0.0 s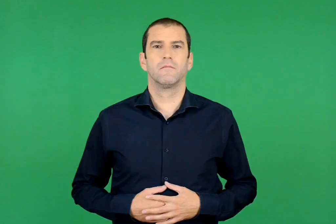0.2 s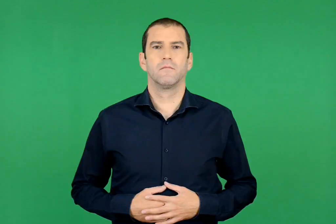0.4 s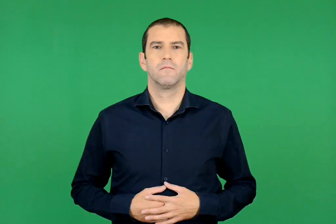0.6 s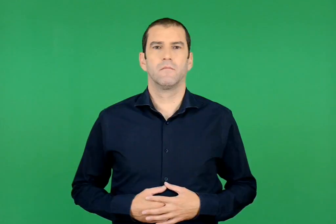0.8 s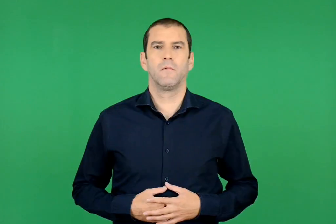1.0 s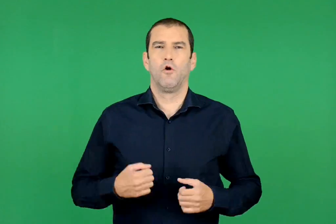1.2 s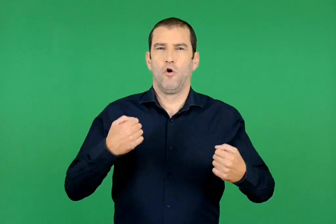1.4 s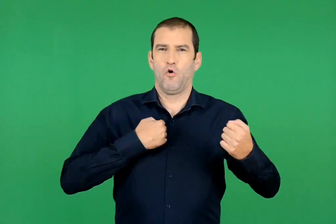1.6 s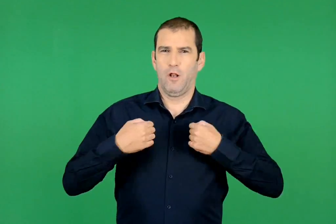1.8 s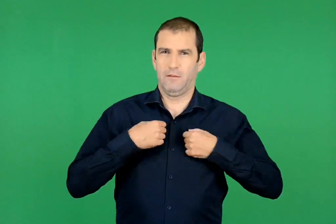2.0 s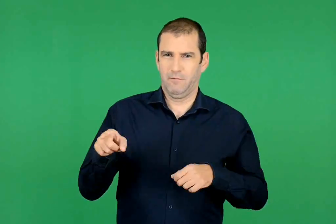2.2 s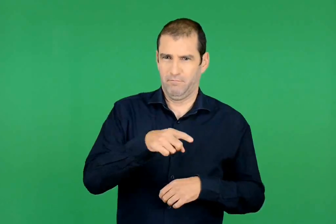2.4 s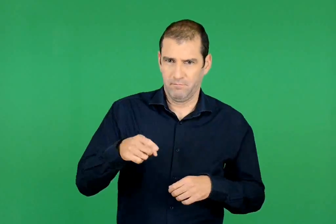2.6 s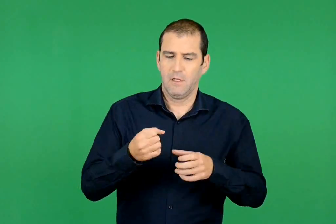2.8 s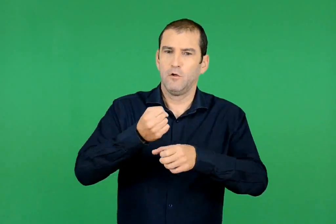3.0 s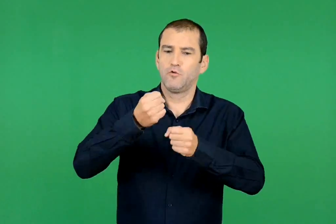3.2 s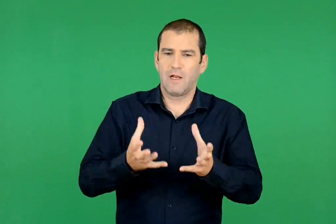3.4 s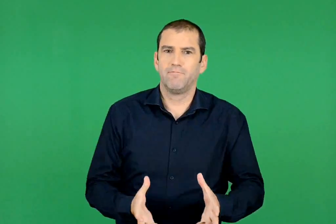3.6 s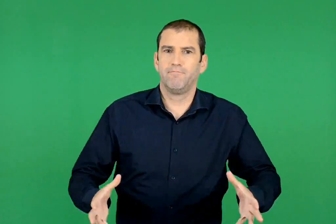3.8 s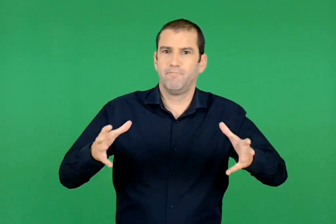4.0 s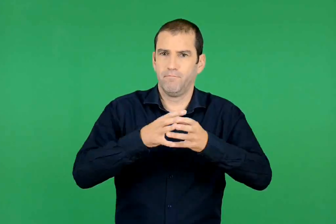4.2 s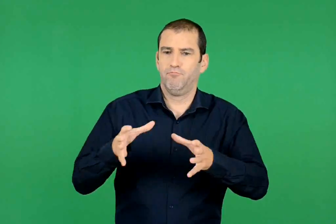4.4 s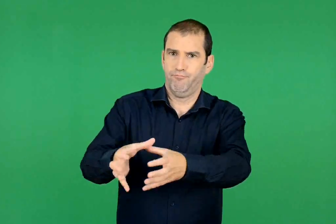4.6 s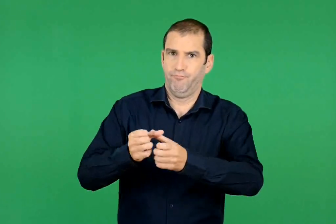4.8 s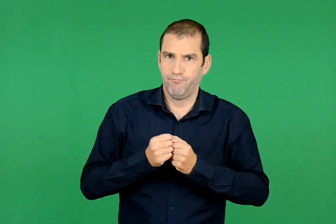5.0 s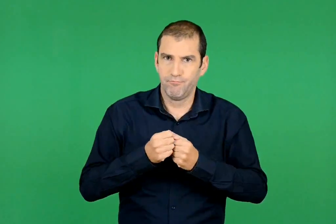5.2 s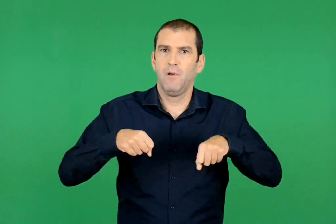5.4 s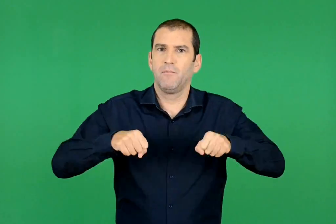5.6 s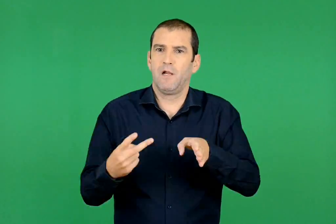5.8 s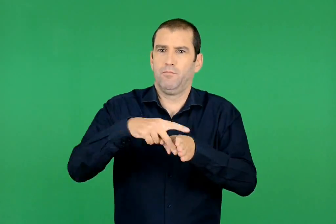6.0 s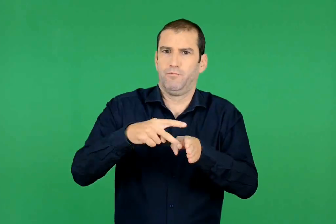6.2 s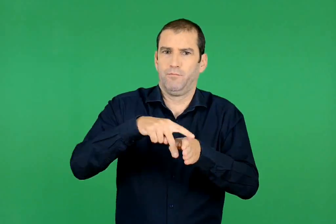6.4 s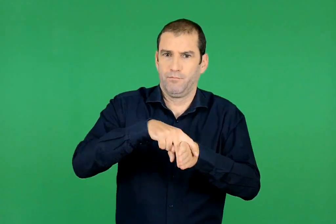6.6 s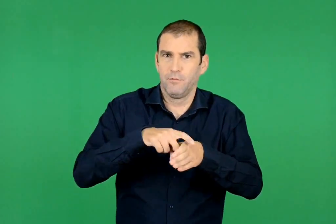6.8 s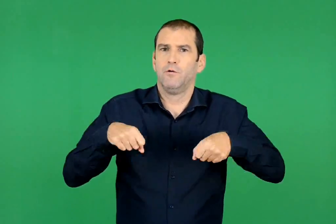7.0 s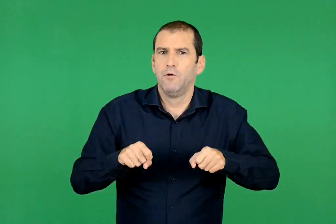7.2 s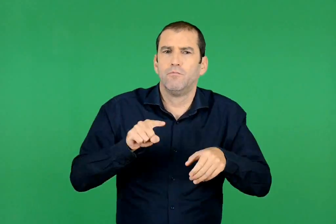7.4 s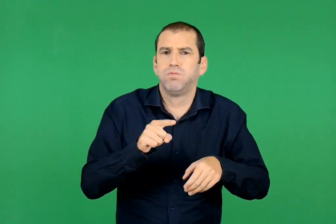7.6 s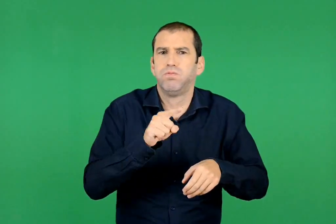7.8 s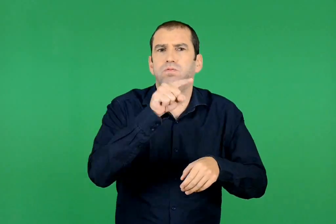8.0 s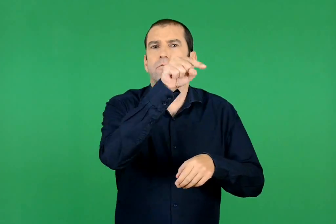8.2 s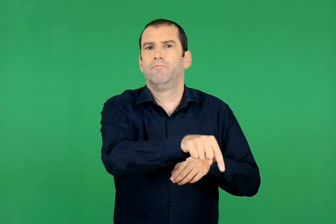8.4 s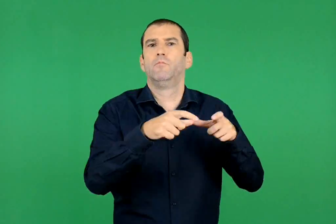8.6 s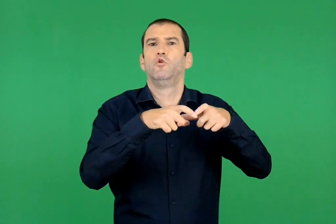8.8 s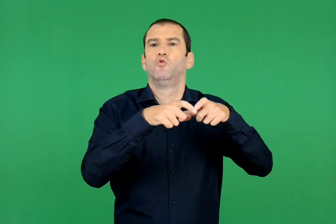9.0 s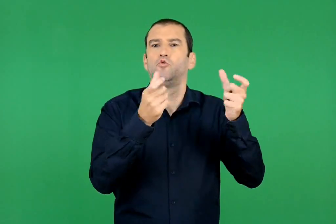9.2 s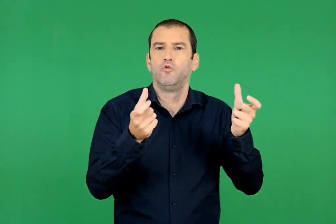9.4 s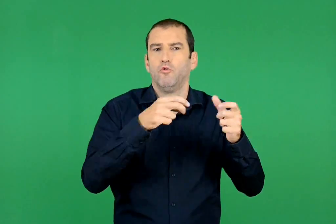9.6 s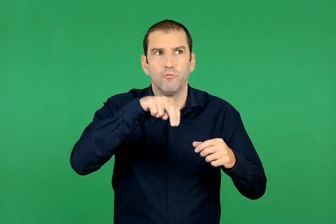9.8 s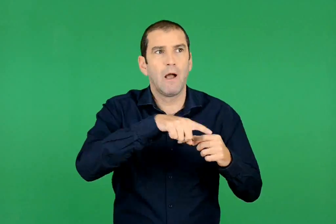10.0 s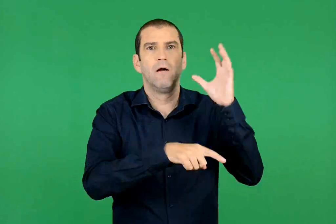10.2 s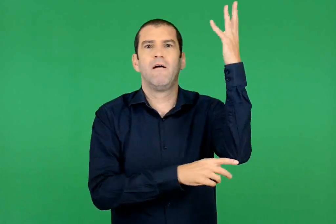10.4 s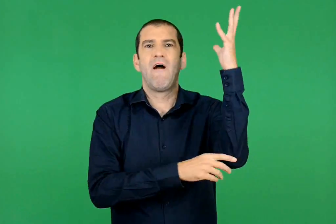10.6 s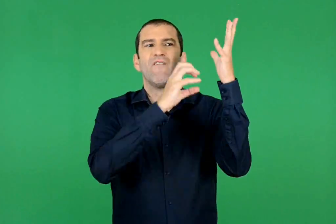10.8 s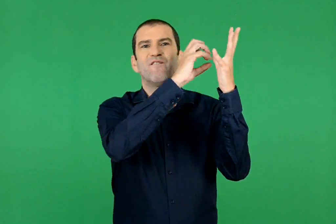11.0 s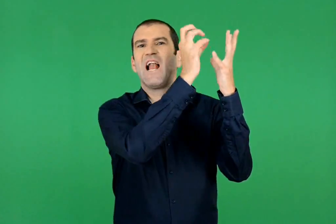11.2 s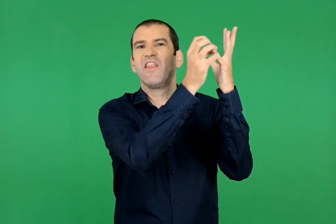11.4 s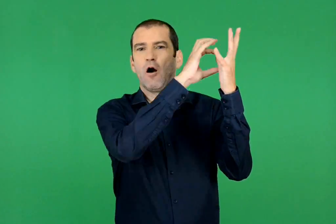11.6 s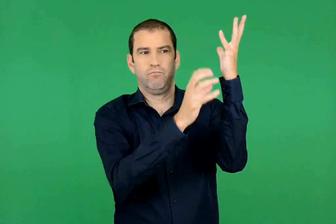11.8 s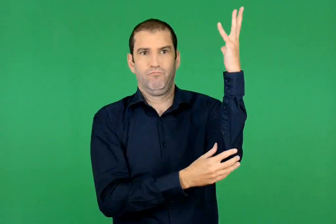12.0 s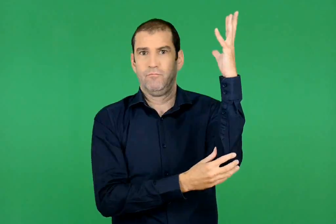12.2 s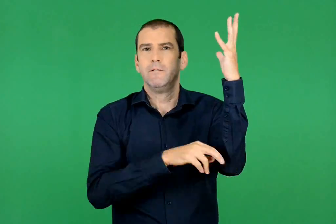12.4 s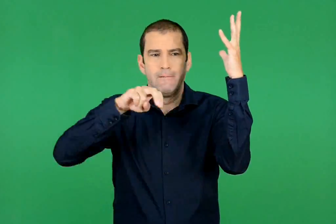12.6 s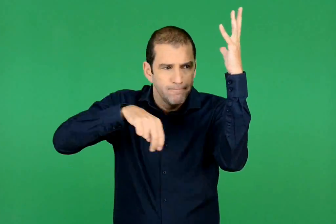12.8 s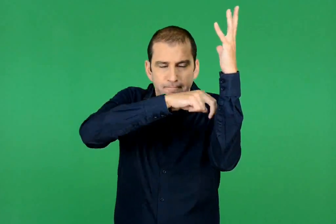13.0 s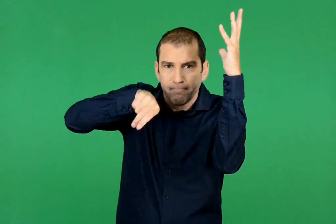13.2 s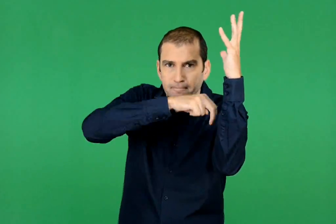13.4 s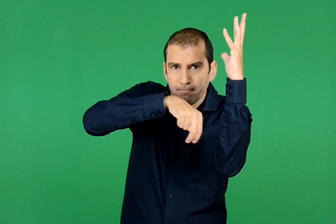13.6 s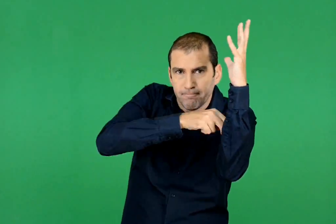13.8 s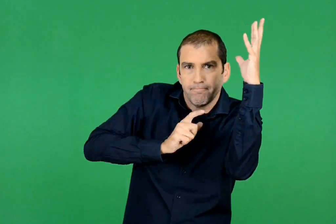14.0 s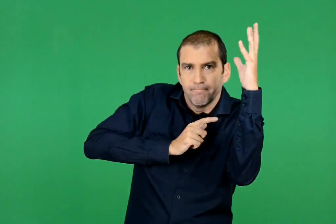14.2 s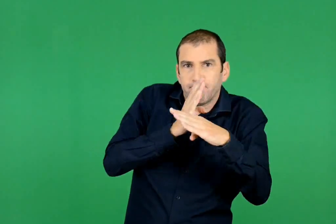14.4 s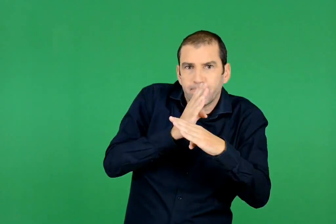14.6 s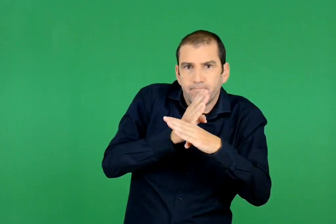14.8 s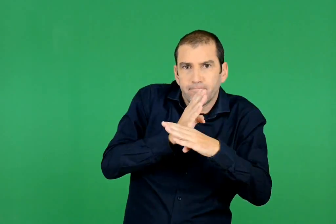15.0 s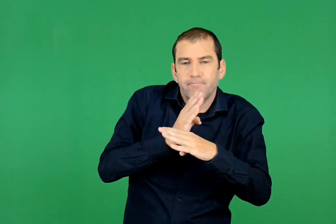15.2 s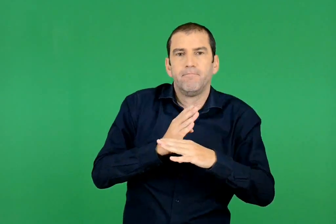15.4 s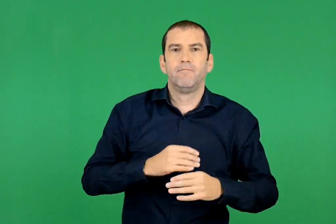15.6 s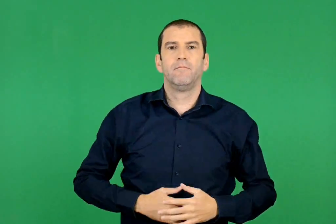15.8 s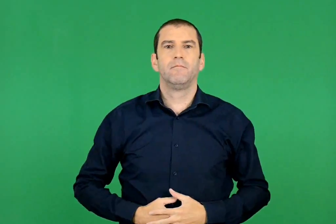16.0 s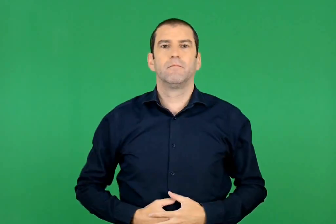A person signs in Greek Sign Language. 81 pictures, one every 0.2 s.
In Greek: οι γορίλες πήρανε ένα τσουβάλι , ανεβήκανε στη μοτοσικλέτα τους , πήγανε στο σχολείο και περιμένανε κρυμμένοι πίσω από μια βελανιδιά
